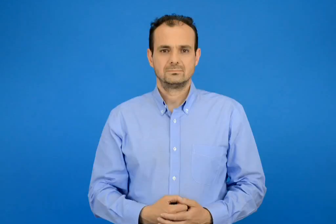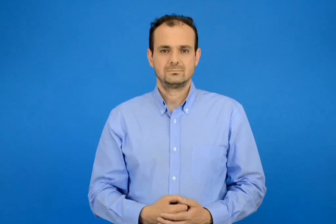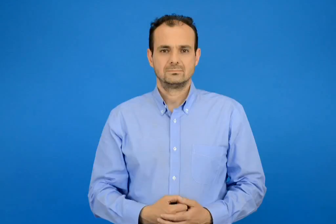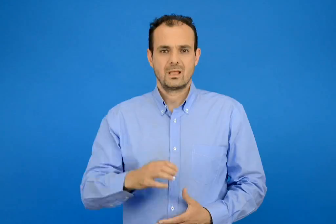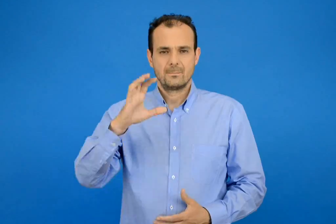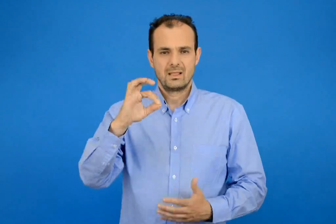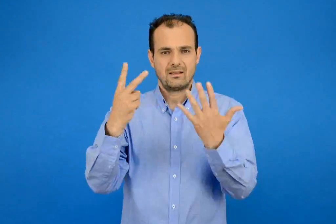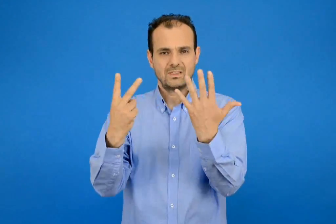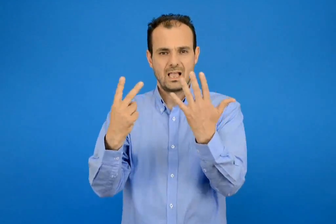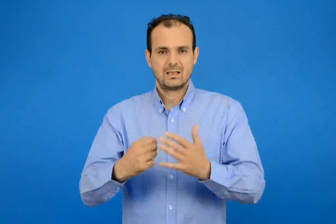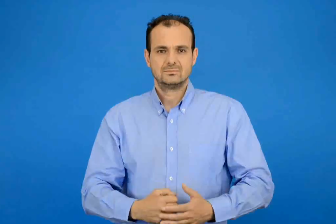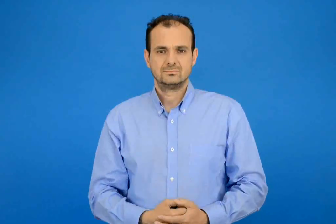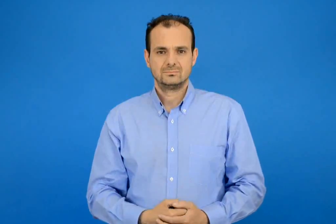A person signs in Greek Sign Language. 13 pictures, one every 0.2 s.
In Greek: πενήντα εφτά
